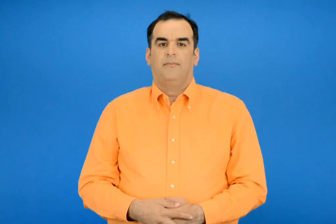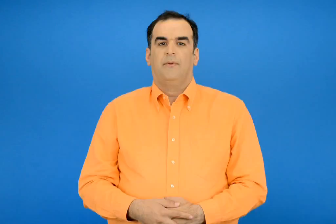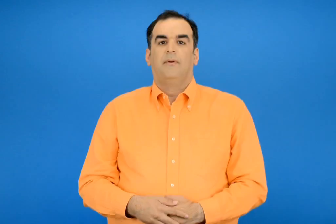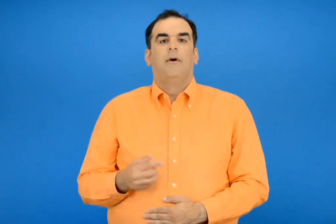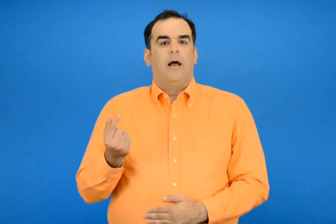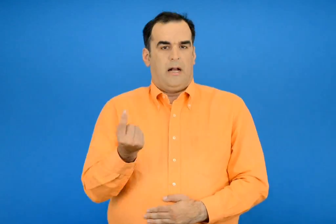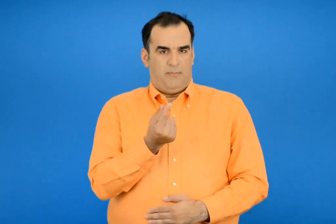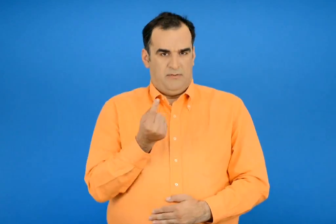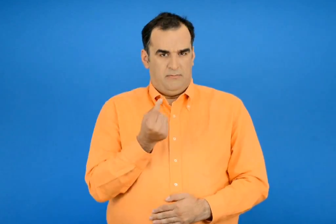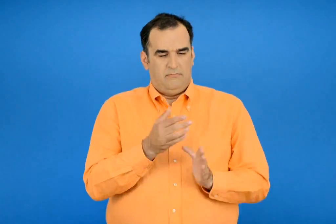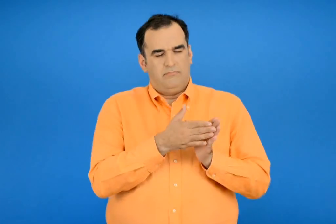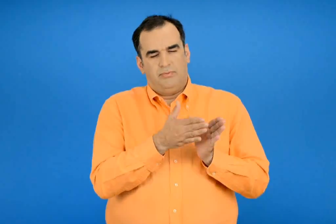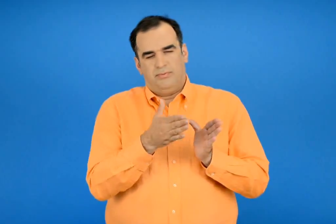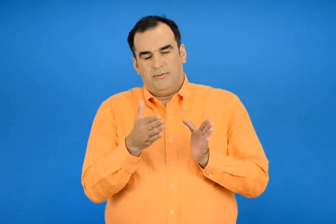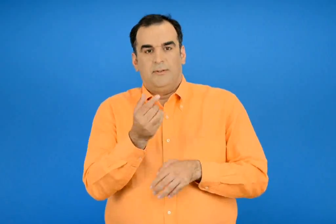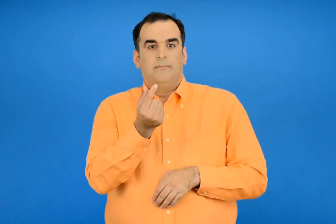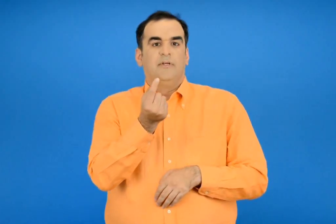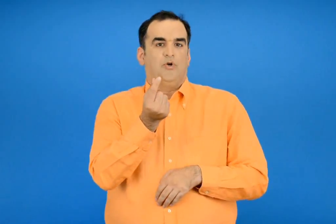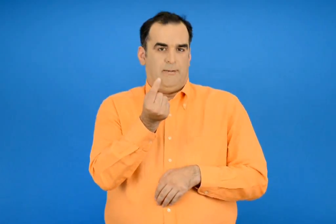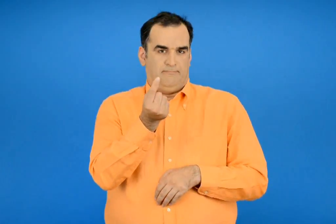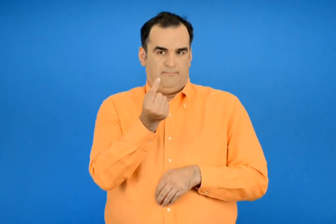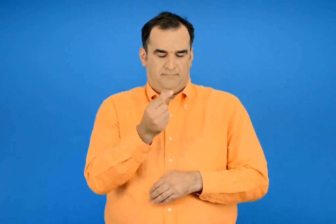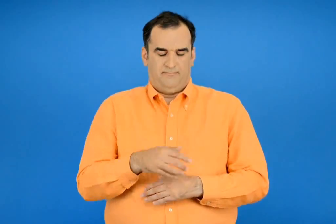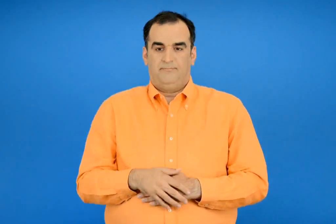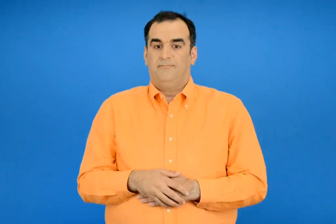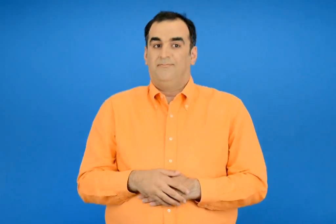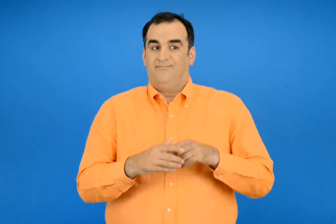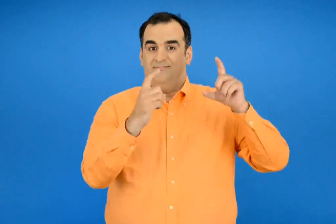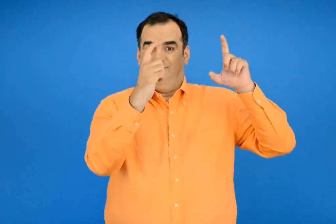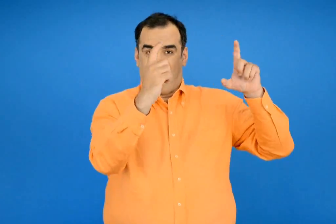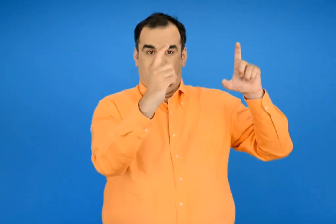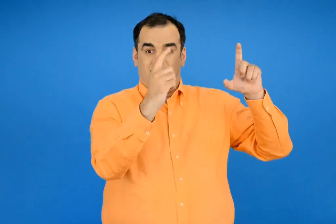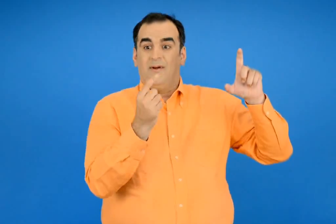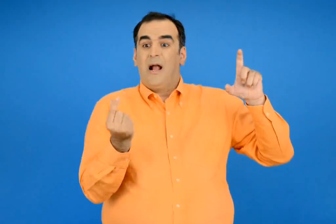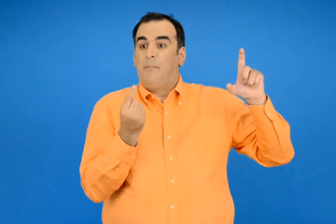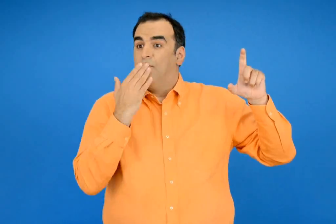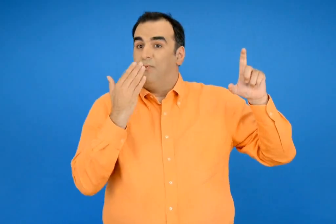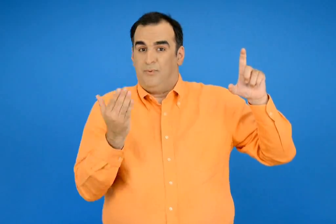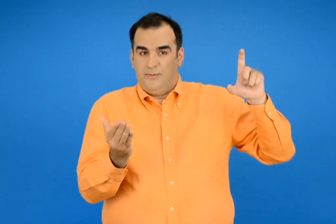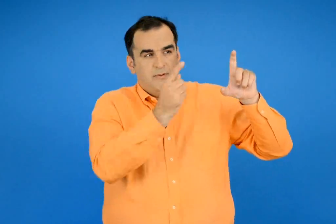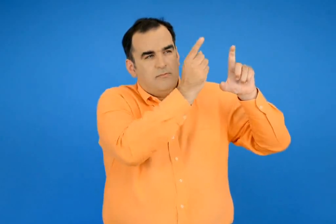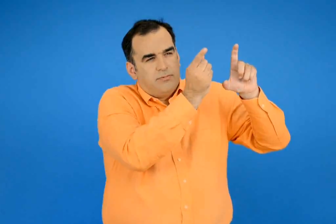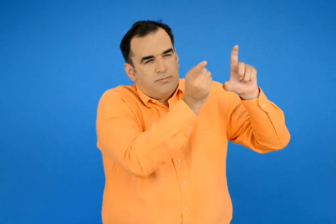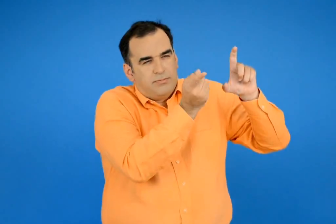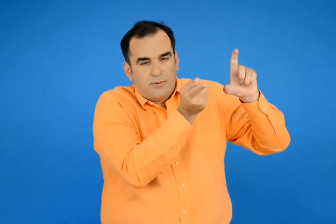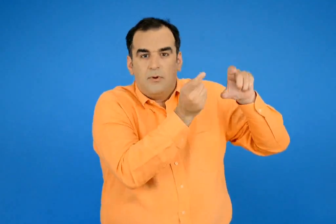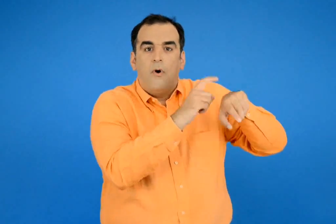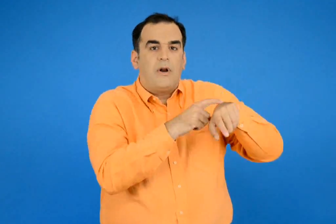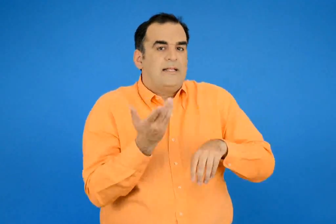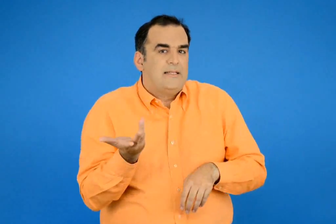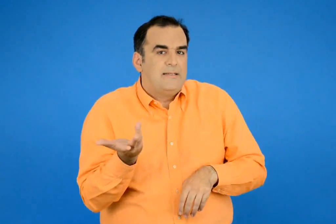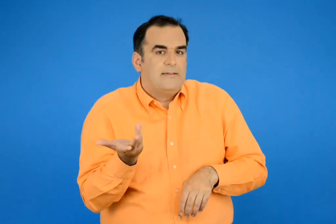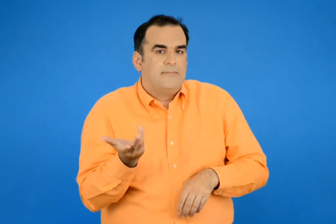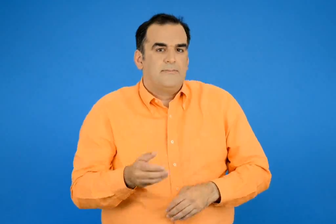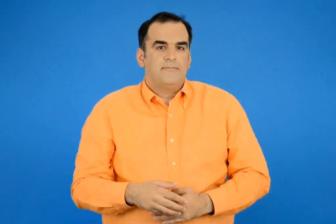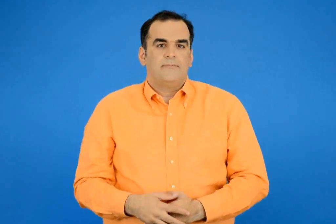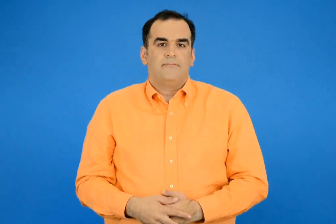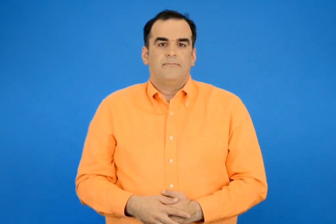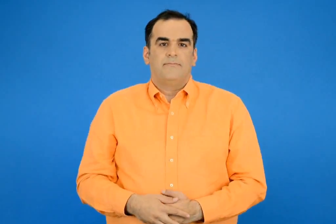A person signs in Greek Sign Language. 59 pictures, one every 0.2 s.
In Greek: η εκπομπή διαρκεί μισή ωρά τι ωρά θα δείχνει το ρολόι όταν τελειώσει ;
